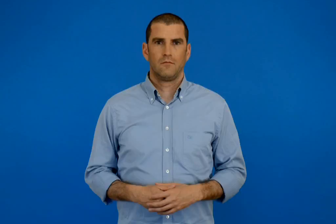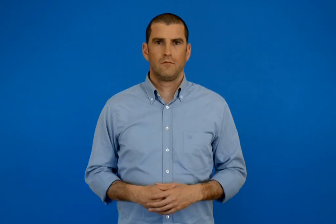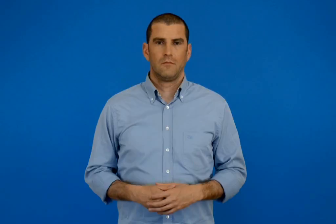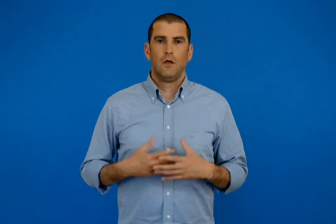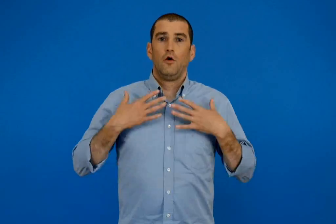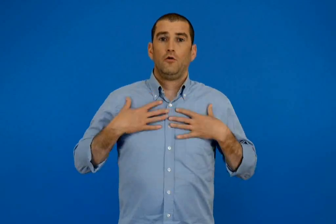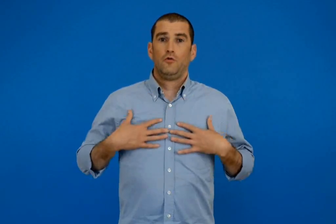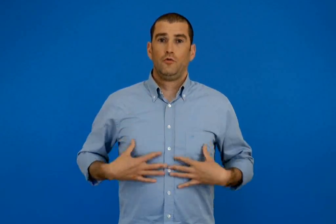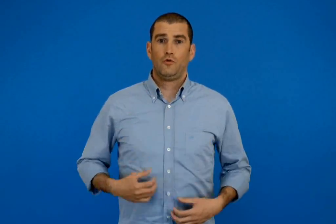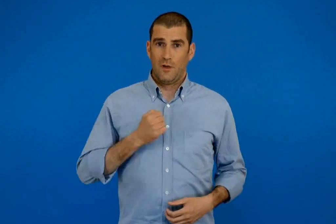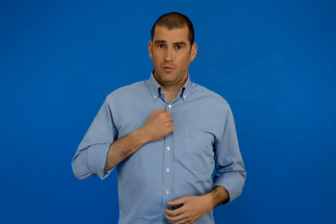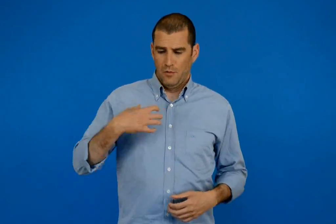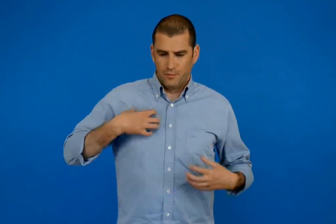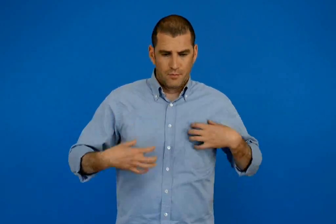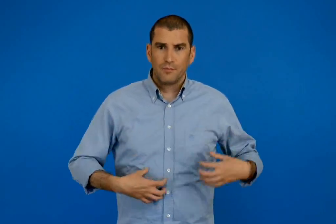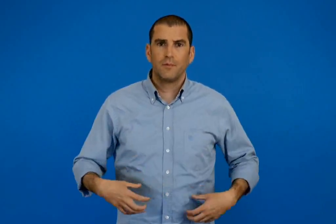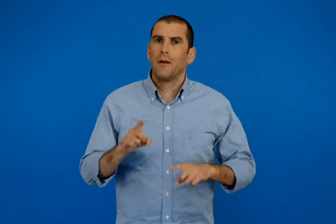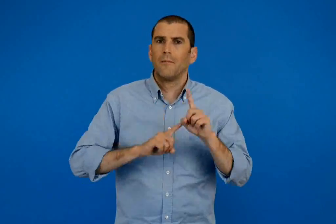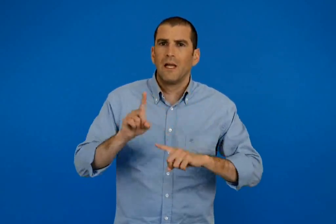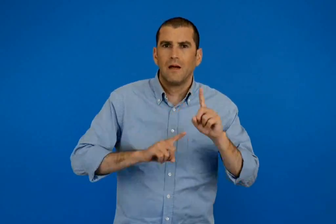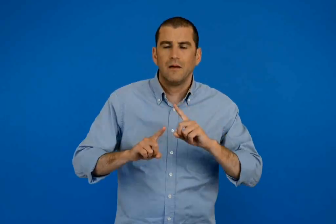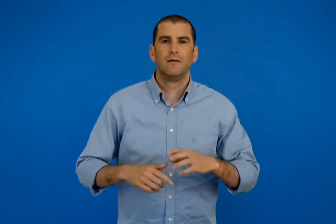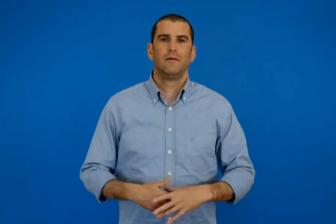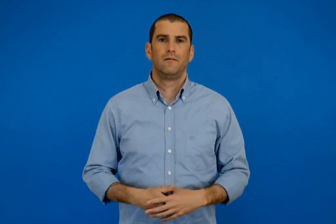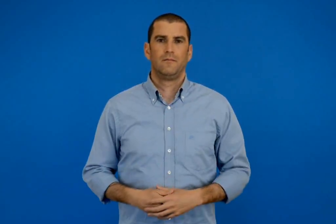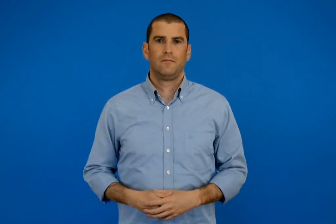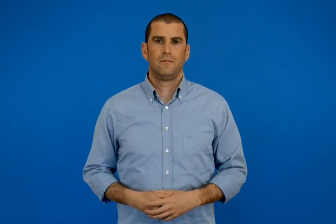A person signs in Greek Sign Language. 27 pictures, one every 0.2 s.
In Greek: ποια είναι τα μέρη του σώματος µου ;
